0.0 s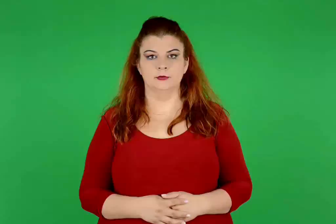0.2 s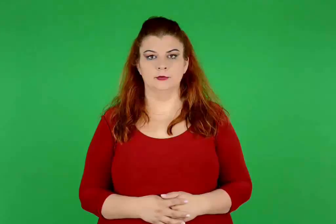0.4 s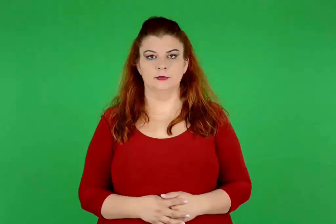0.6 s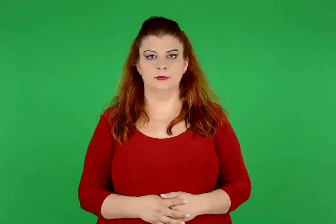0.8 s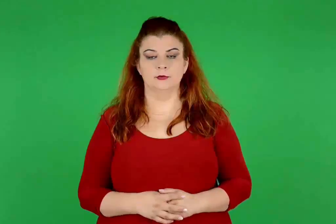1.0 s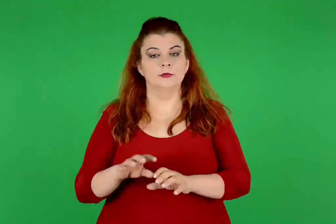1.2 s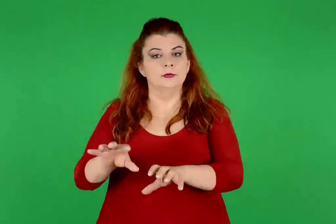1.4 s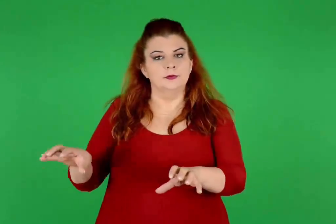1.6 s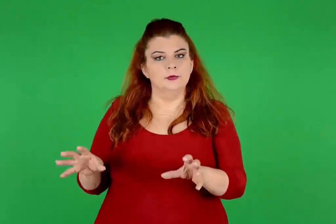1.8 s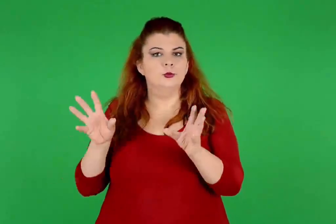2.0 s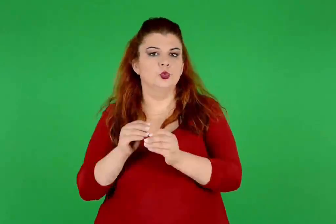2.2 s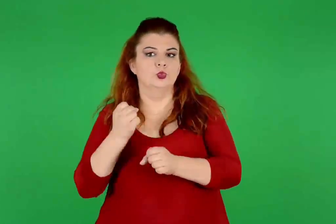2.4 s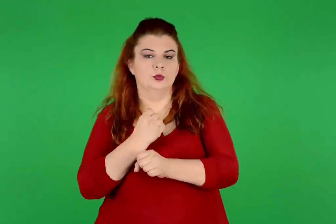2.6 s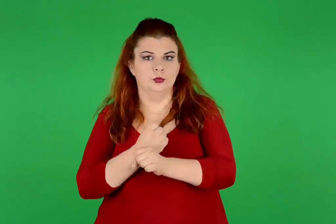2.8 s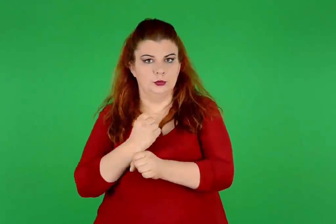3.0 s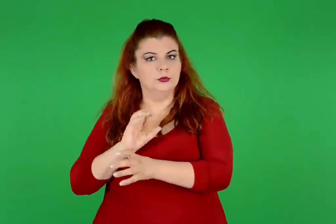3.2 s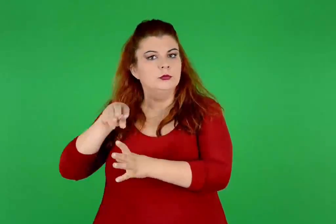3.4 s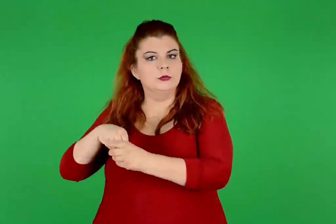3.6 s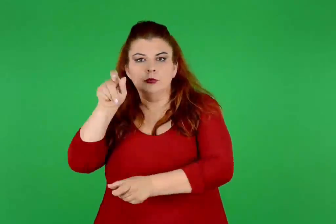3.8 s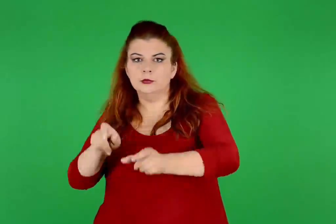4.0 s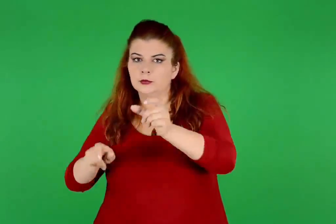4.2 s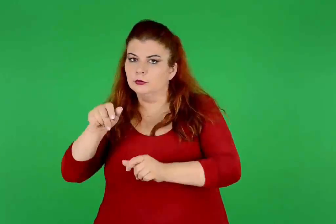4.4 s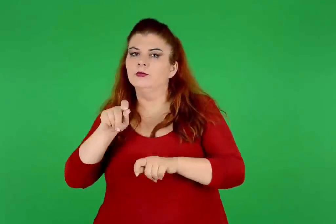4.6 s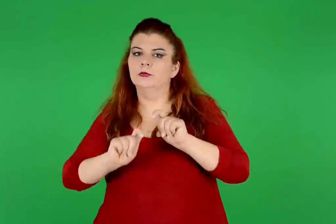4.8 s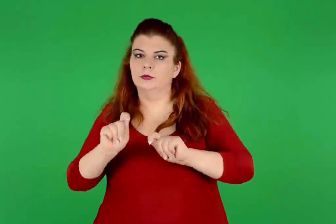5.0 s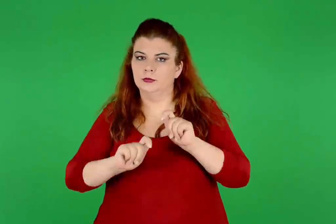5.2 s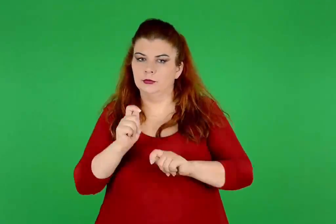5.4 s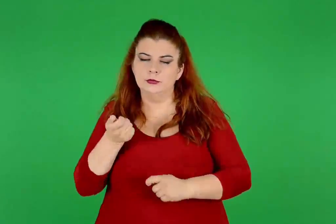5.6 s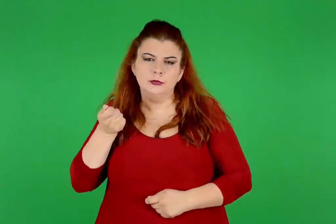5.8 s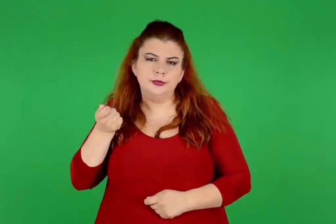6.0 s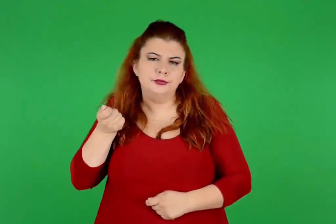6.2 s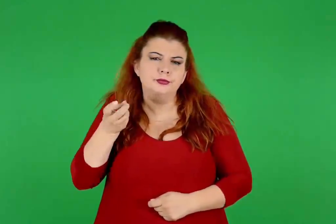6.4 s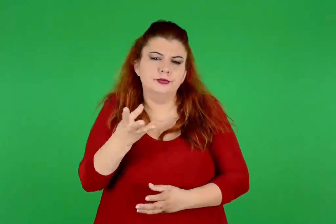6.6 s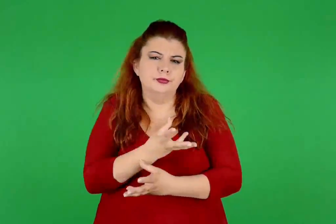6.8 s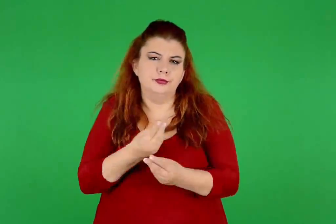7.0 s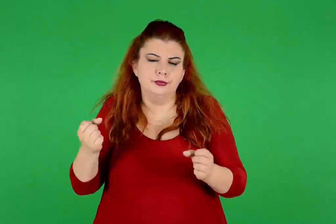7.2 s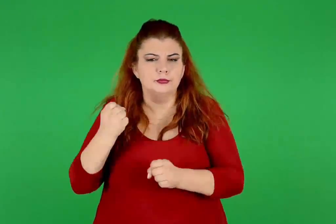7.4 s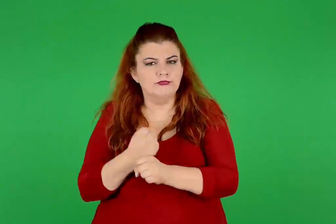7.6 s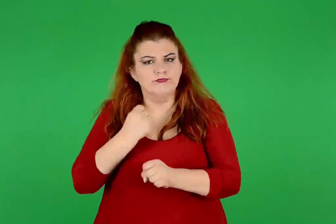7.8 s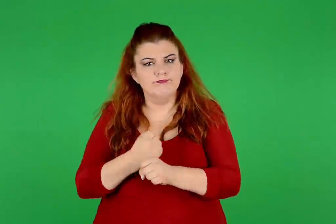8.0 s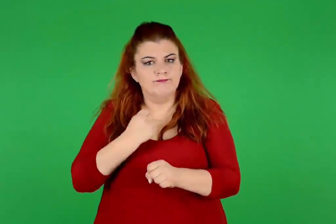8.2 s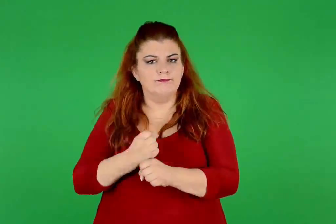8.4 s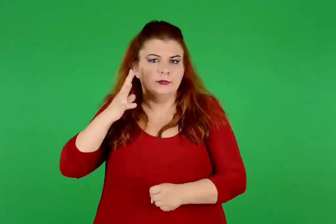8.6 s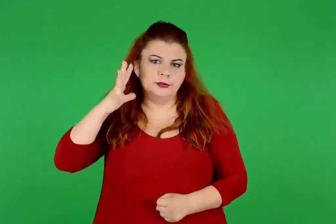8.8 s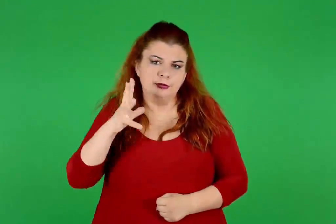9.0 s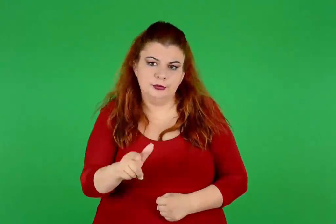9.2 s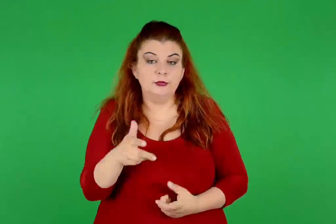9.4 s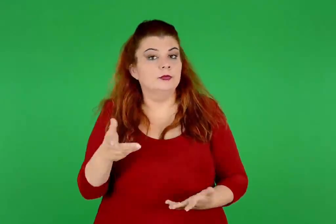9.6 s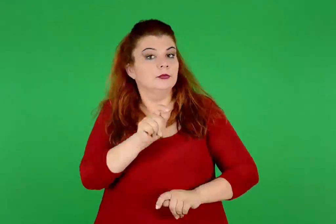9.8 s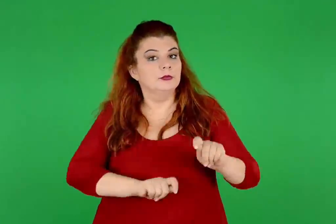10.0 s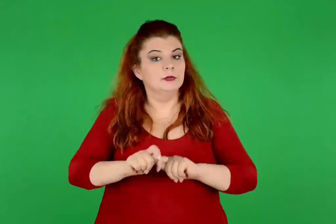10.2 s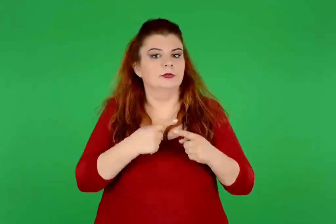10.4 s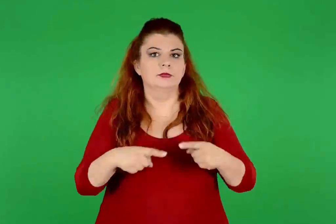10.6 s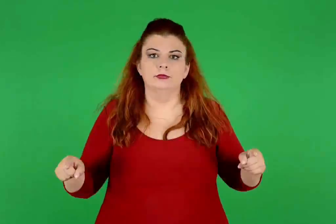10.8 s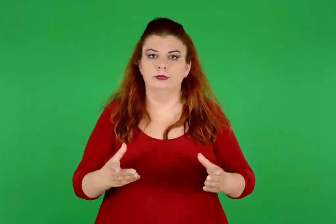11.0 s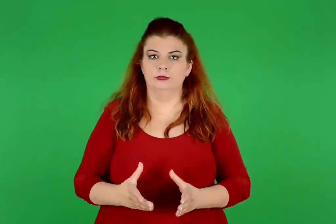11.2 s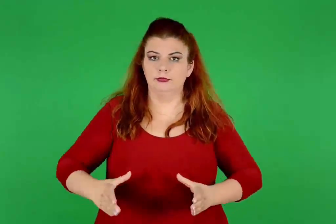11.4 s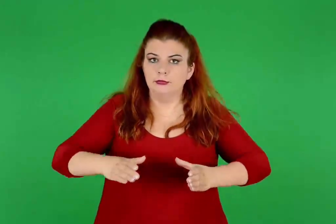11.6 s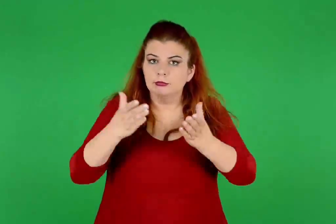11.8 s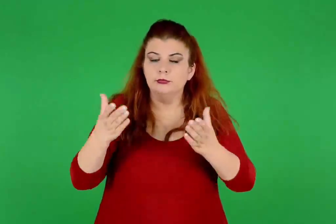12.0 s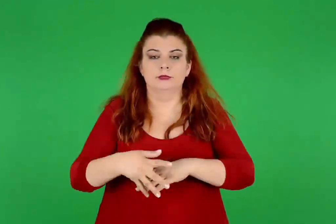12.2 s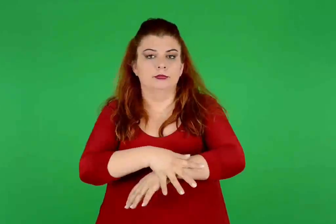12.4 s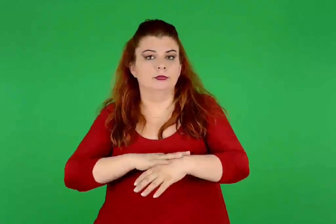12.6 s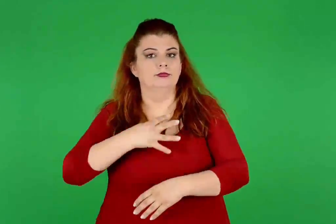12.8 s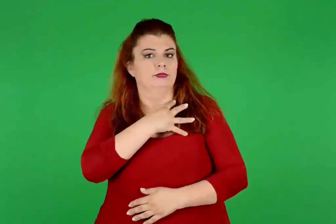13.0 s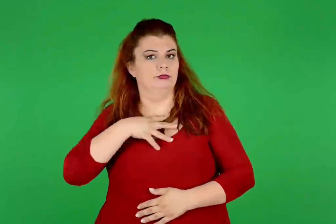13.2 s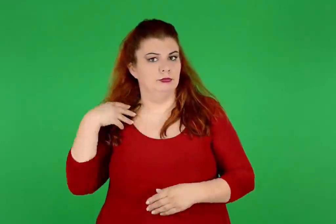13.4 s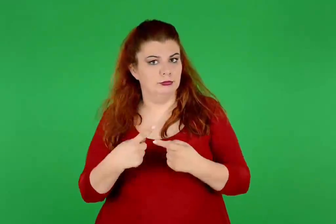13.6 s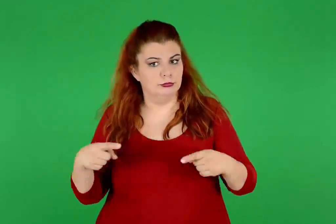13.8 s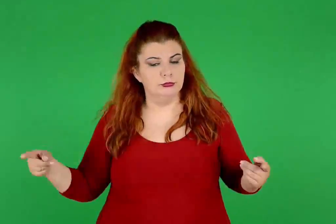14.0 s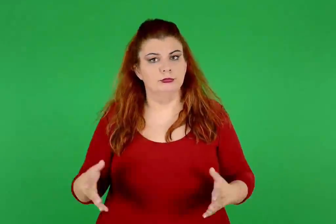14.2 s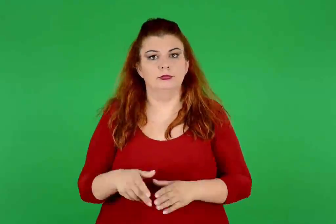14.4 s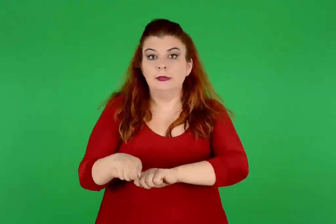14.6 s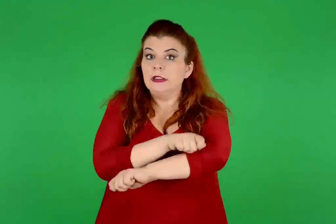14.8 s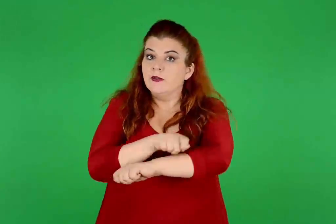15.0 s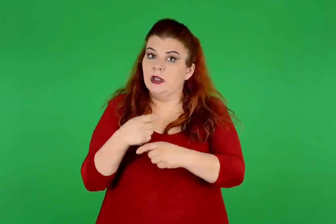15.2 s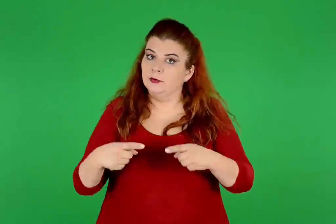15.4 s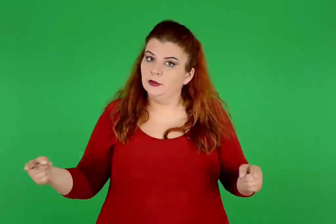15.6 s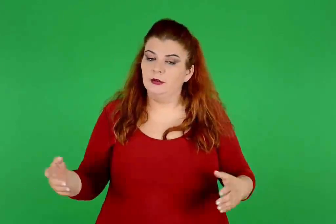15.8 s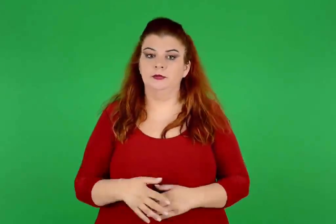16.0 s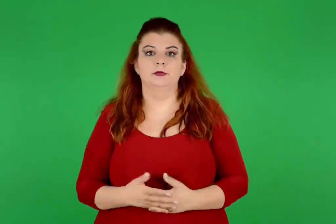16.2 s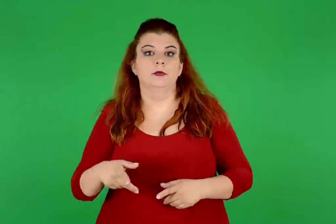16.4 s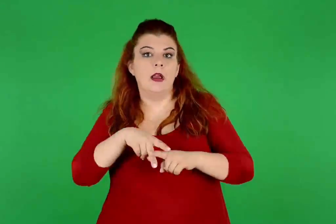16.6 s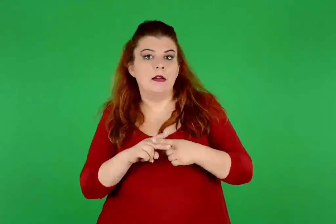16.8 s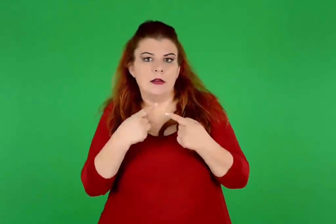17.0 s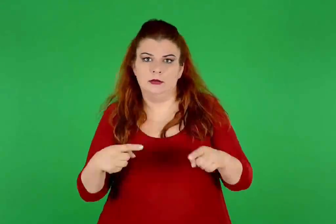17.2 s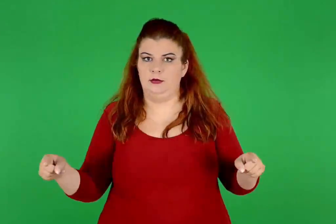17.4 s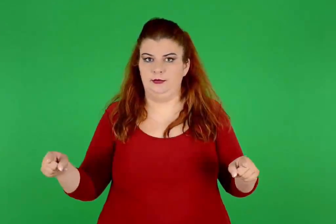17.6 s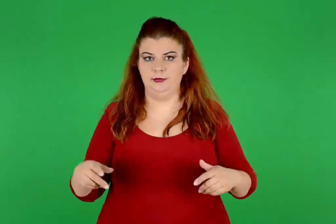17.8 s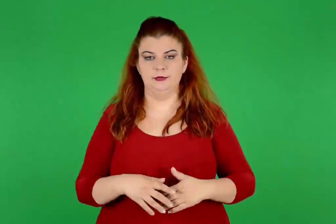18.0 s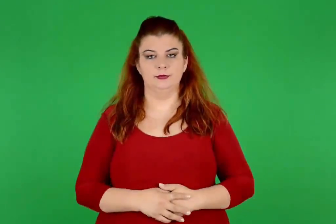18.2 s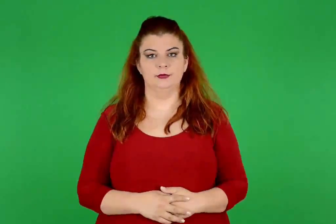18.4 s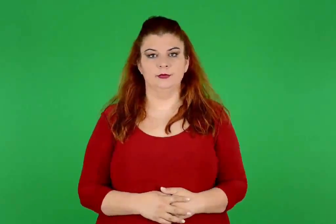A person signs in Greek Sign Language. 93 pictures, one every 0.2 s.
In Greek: στα εργαστήρια αμέτρητοι τεχνίτες εργάζονταν καθημερινά κι έφτιαχναν αγγεία , κοσμήματα , υφάσματα , εργαλεία
